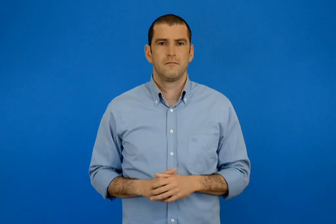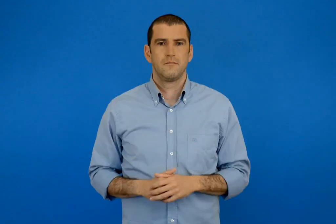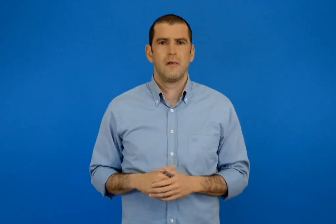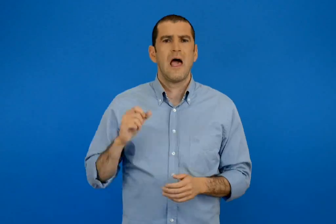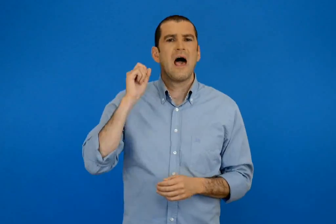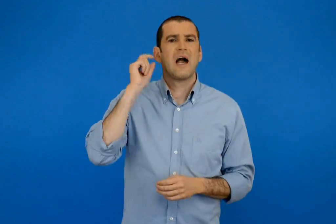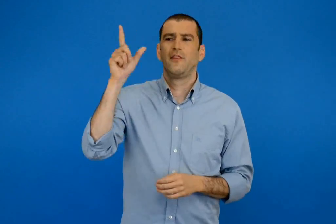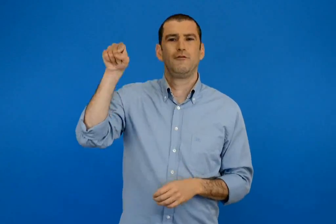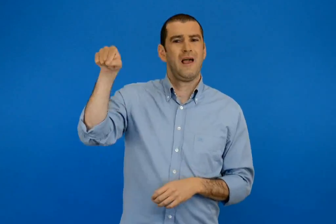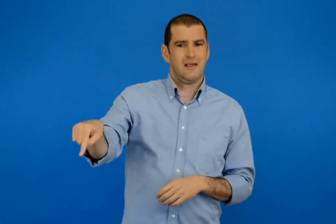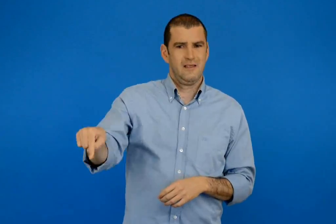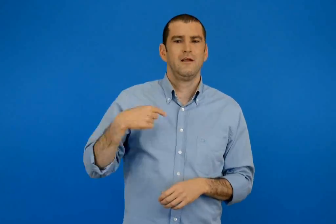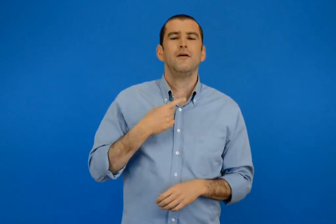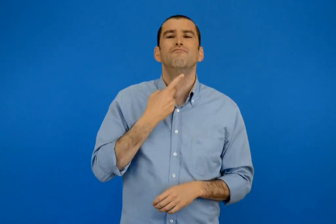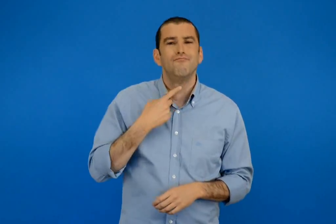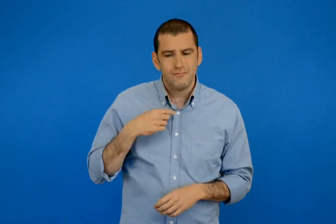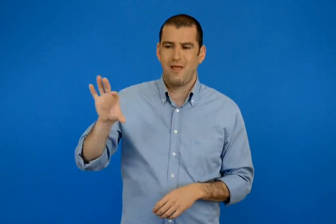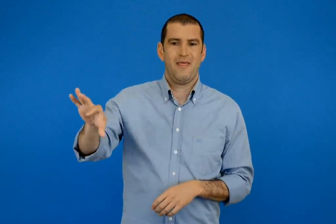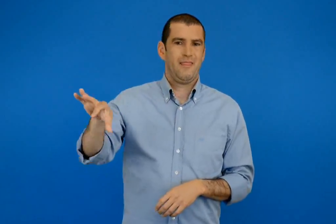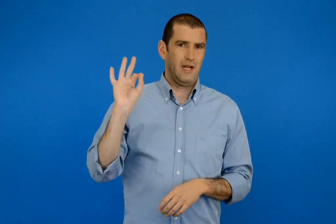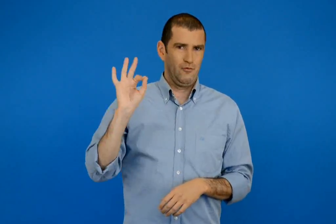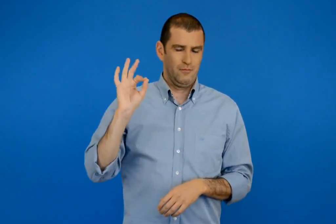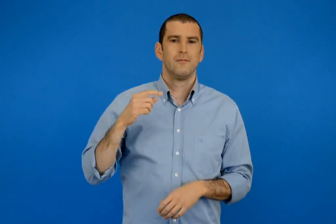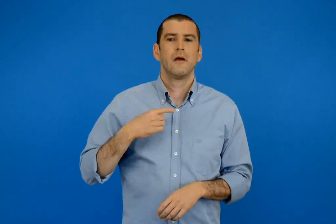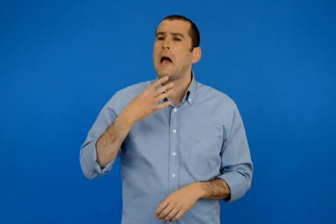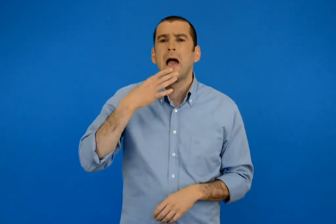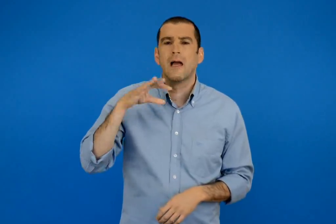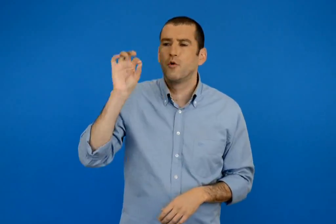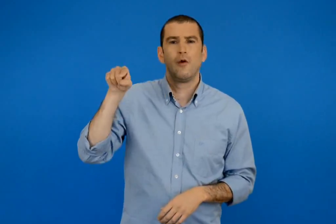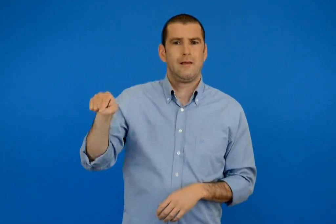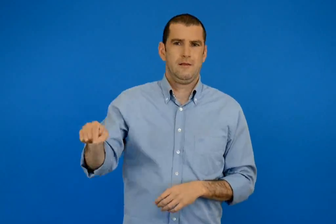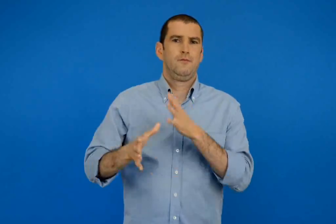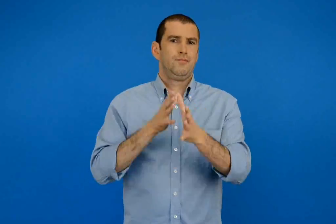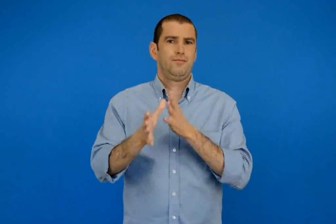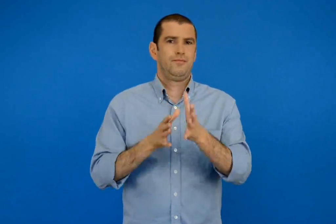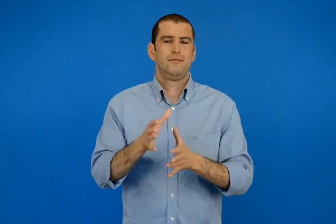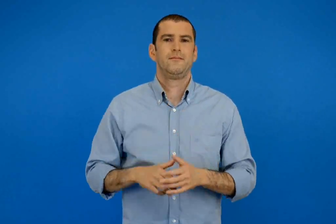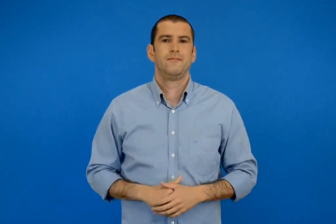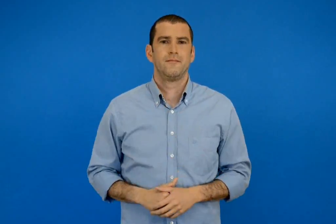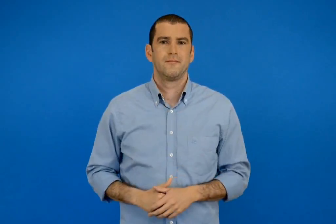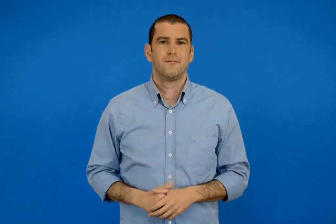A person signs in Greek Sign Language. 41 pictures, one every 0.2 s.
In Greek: διαλέγω την εκδήλωση που προτιμώ δικαιολογώ την απάντηση μου
